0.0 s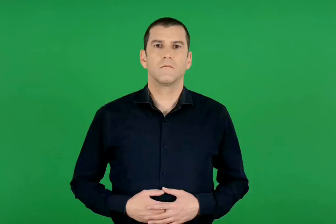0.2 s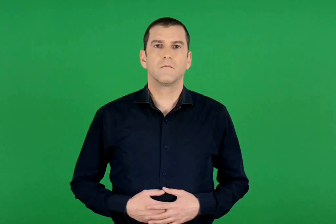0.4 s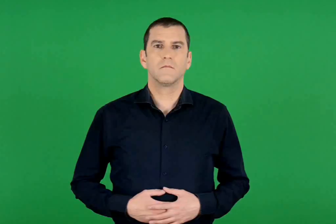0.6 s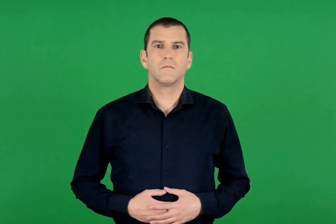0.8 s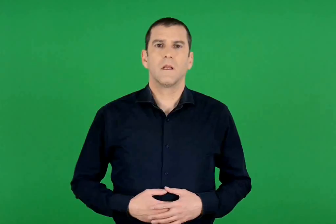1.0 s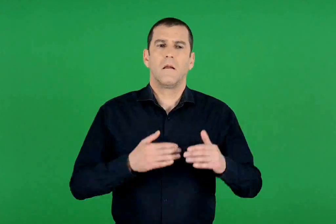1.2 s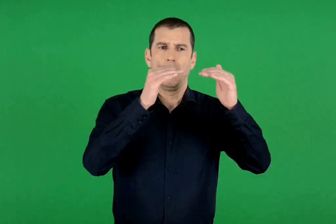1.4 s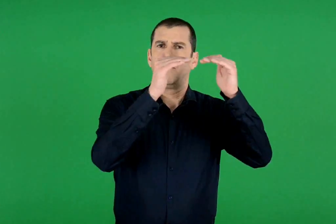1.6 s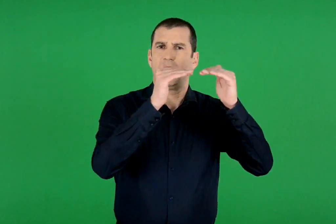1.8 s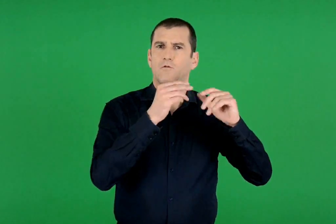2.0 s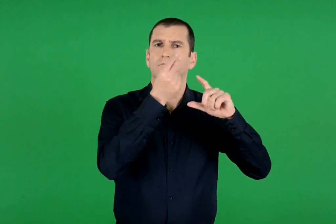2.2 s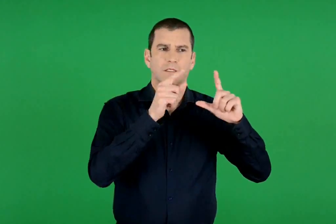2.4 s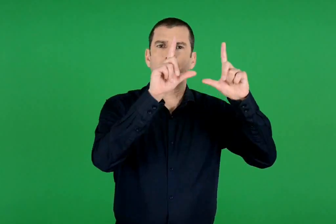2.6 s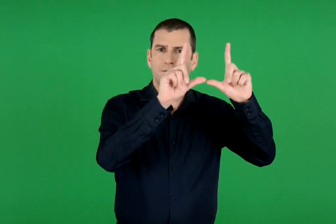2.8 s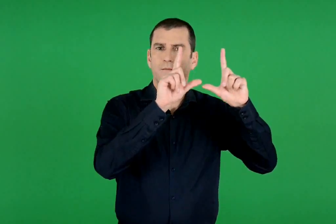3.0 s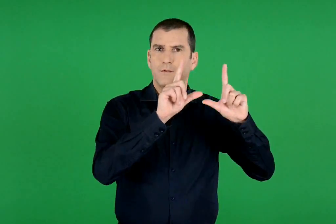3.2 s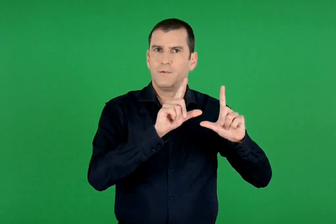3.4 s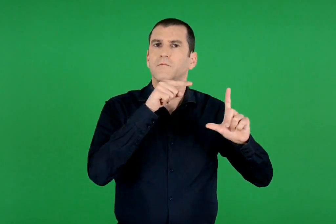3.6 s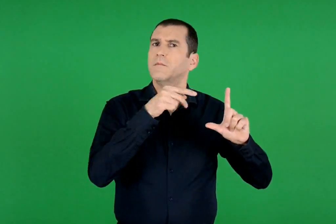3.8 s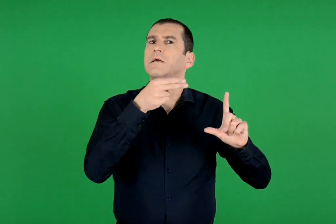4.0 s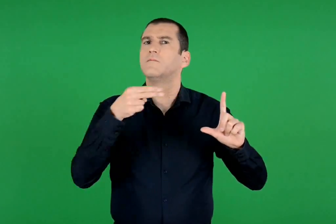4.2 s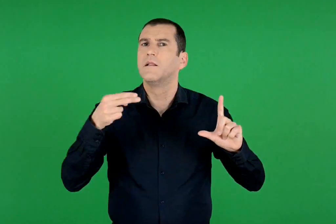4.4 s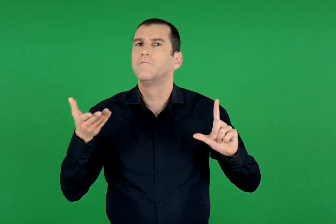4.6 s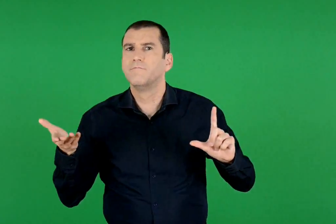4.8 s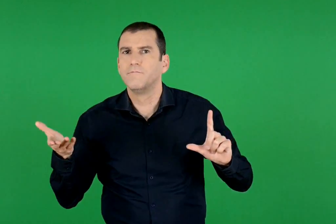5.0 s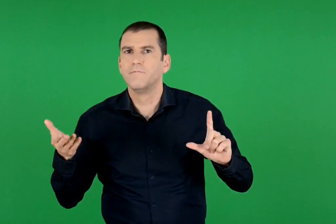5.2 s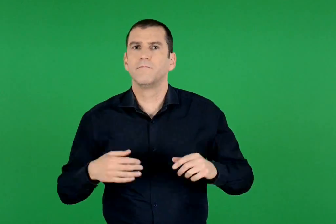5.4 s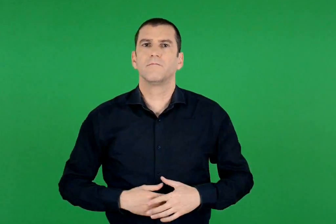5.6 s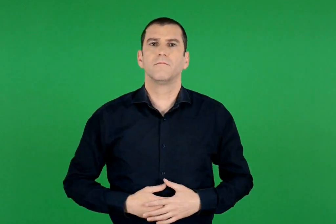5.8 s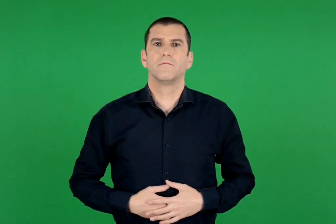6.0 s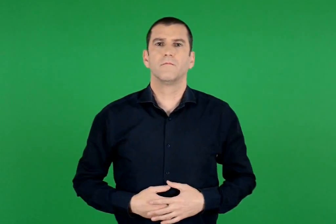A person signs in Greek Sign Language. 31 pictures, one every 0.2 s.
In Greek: καθένα από τα παρακάτω σκίτσα σημαίνει ότι
